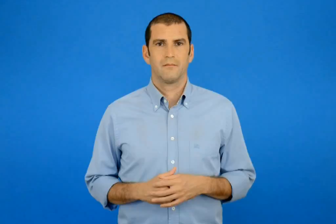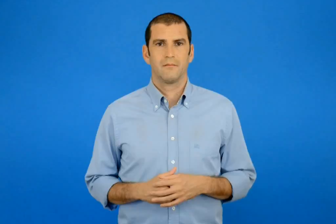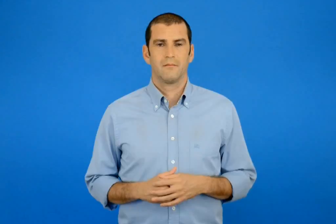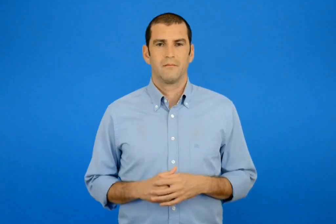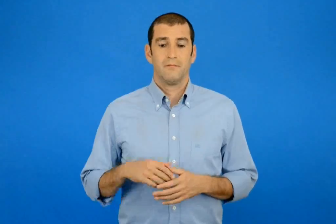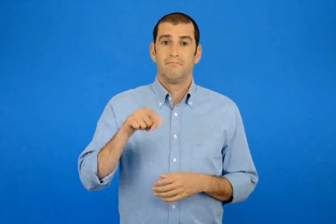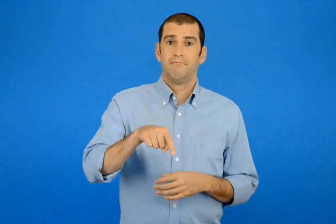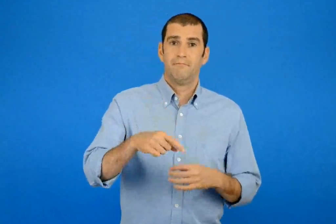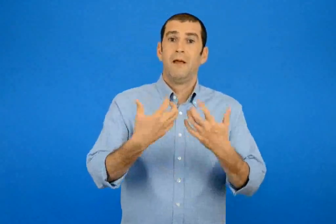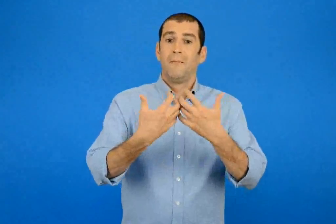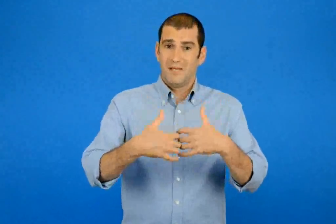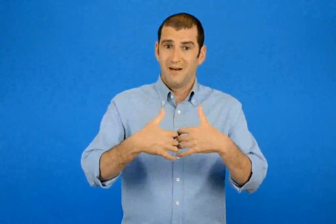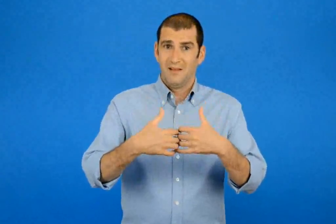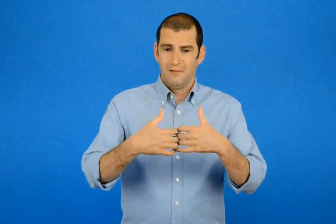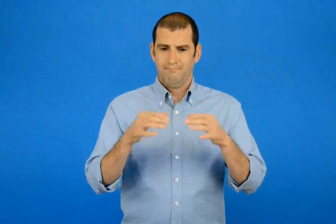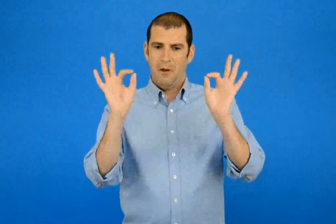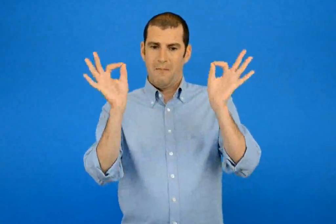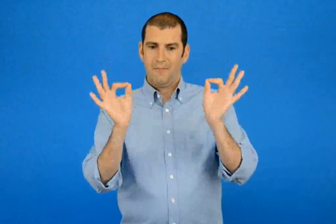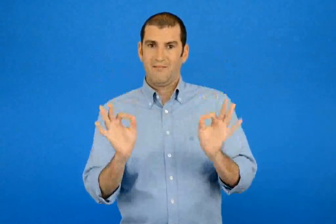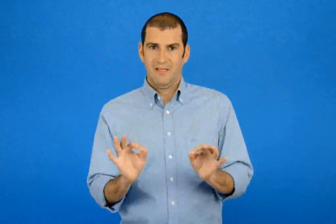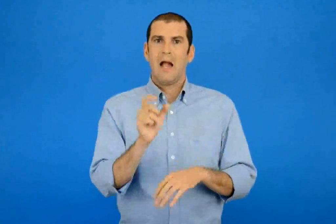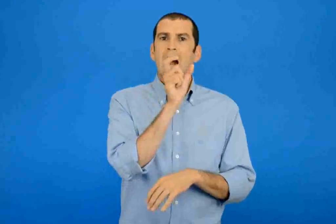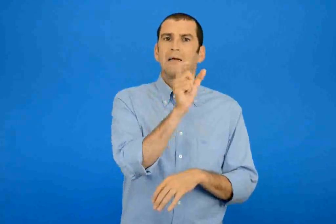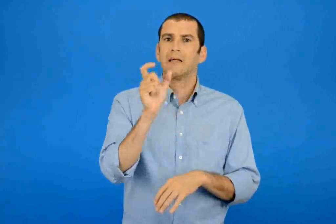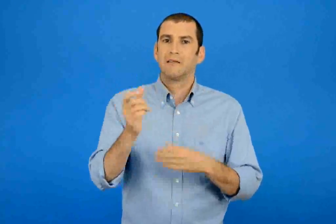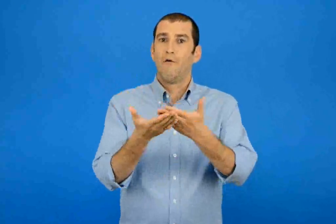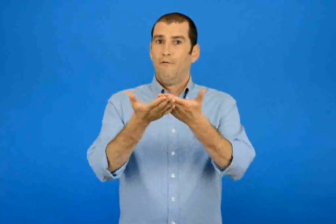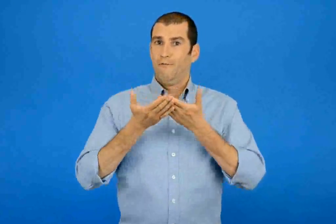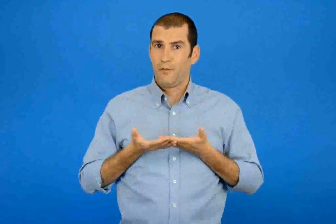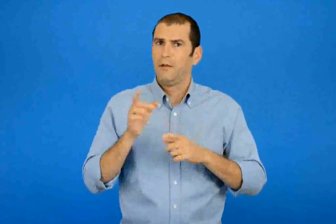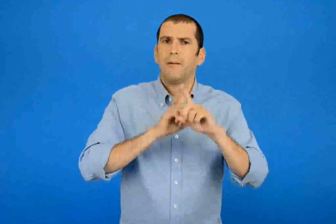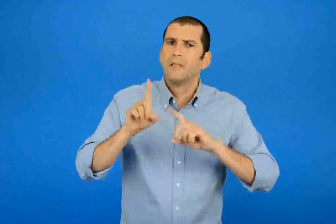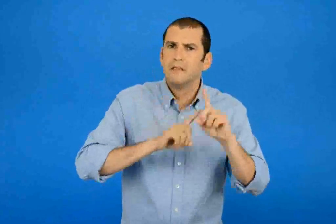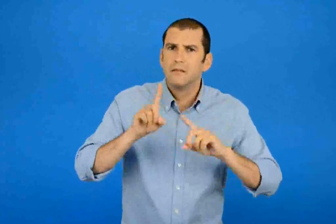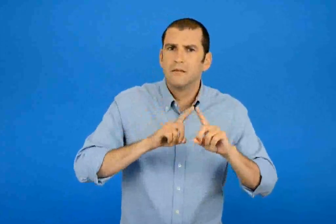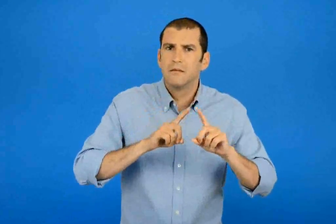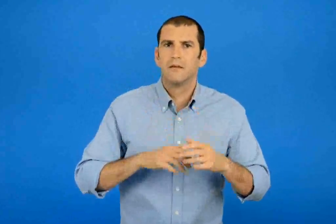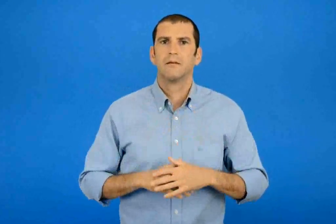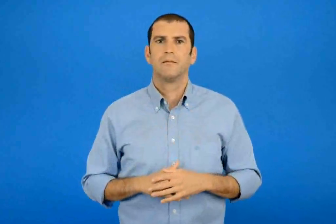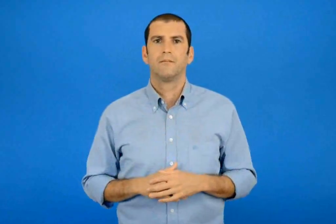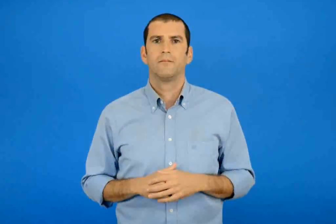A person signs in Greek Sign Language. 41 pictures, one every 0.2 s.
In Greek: ποιές λέξεις βοηθούν να περιγράψουμε τη μηχανή ;
